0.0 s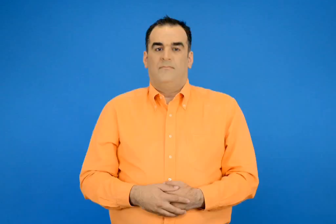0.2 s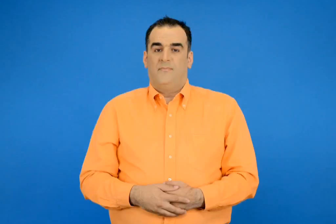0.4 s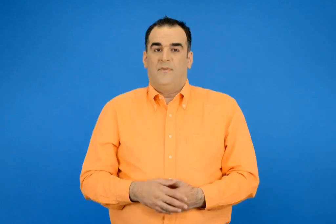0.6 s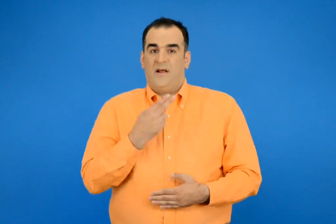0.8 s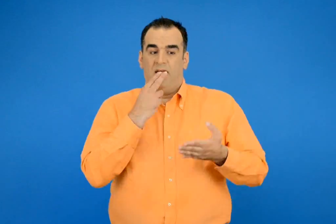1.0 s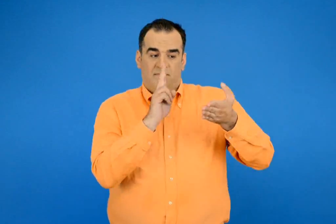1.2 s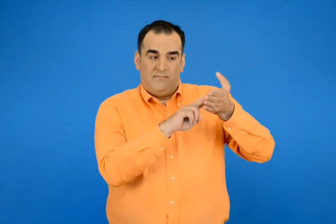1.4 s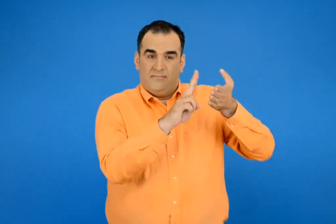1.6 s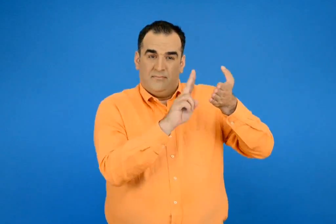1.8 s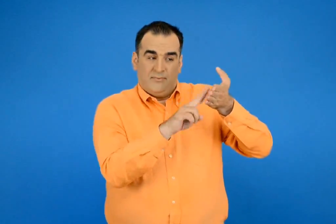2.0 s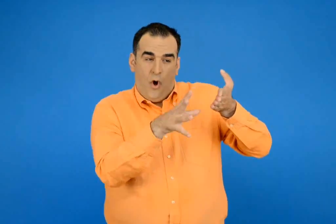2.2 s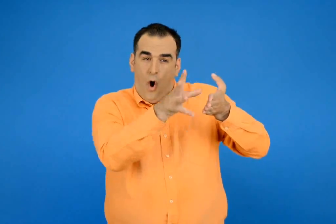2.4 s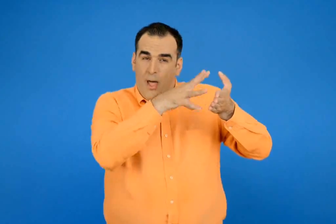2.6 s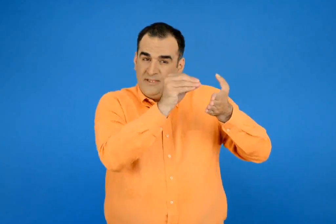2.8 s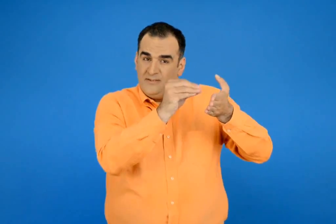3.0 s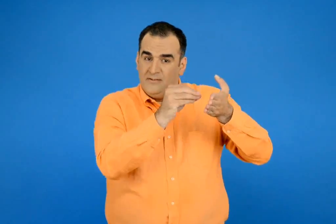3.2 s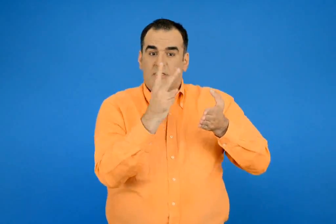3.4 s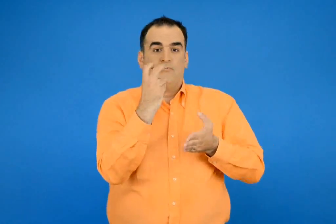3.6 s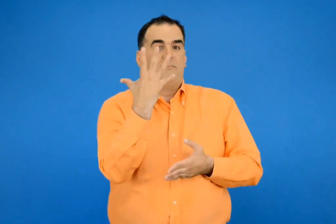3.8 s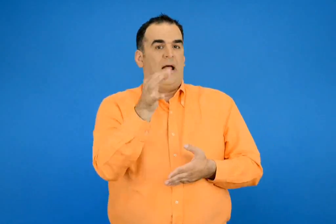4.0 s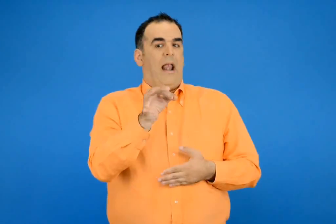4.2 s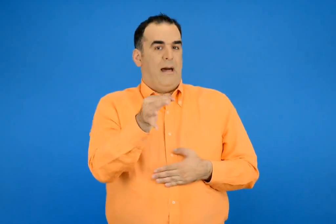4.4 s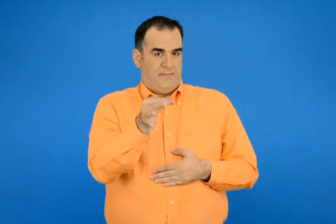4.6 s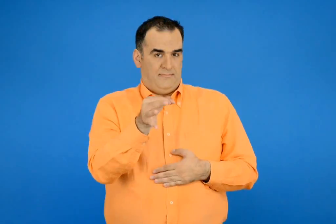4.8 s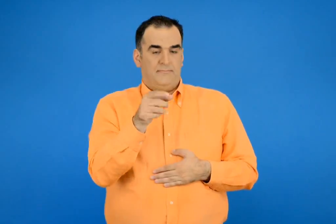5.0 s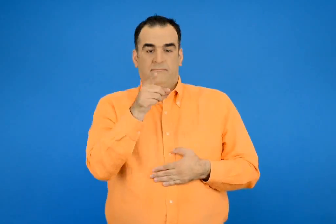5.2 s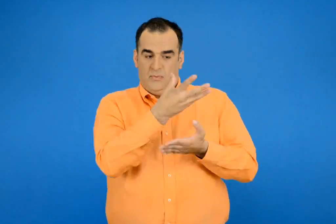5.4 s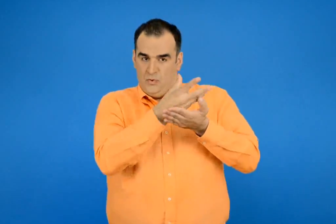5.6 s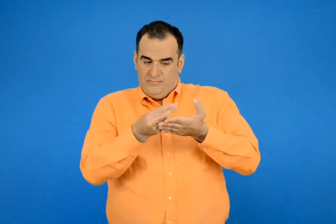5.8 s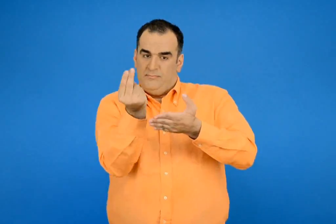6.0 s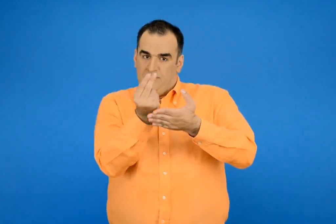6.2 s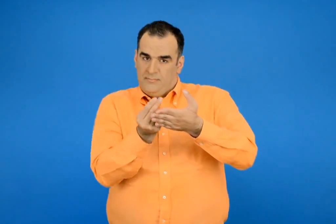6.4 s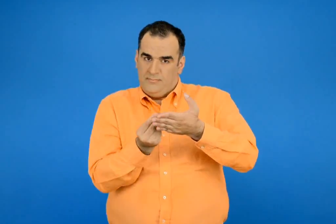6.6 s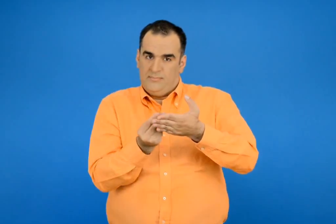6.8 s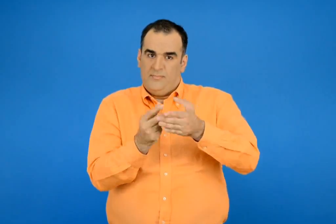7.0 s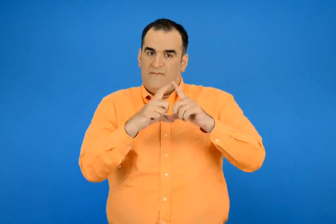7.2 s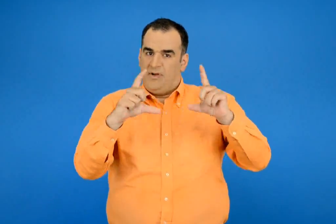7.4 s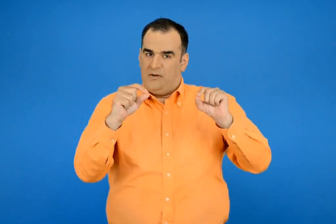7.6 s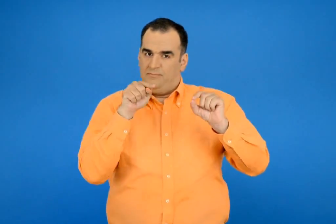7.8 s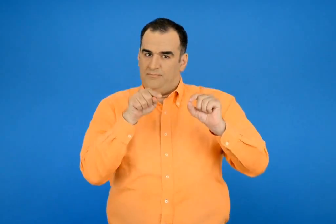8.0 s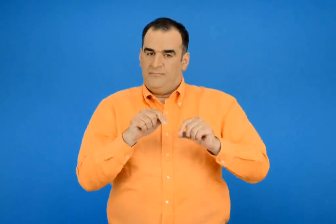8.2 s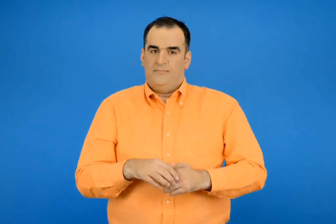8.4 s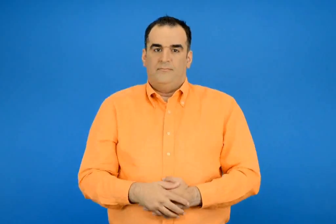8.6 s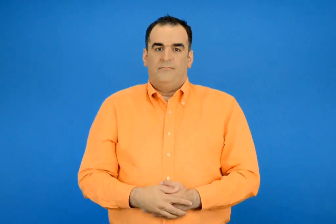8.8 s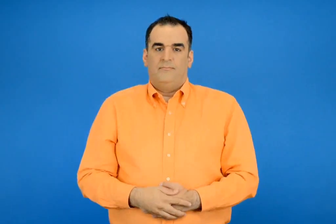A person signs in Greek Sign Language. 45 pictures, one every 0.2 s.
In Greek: τα γραμματόσημα κοστίζουν συνολικά 25 λεπτά τα ζωγραφίζω στον φάκελο
